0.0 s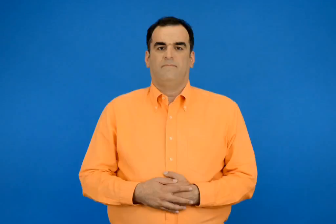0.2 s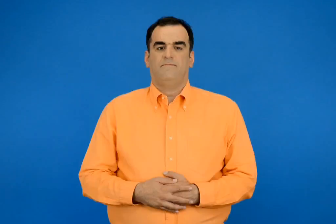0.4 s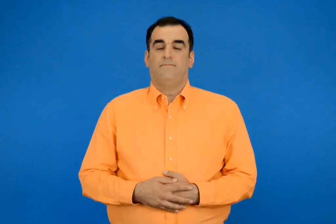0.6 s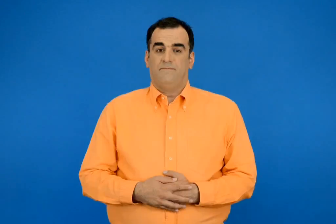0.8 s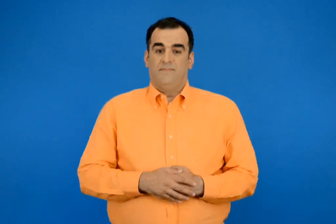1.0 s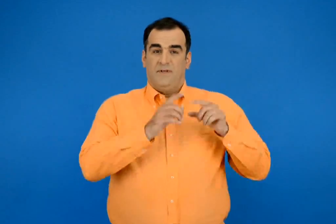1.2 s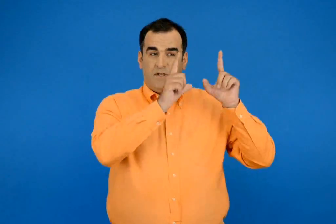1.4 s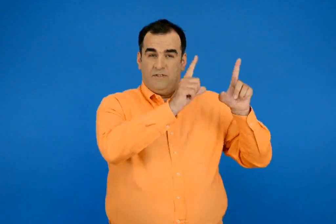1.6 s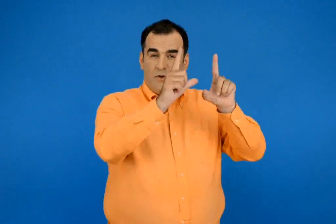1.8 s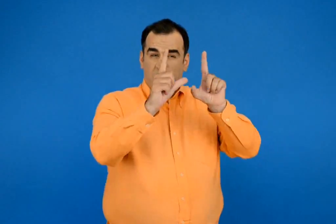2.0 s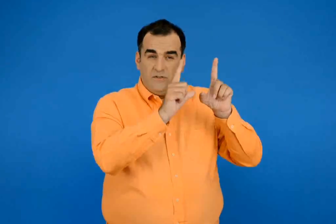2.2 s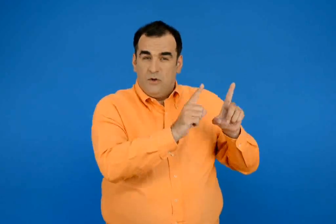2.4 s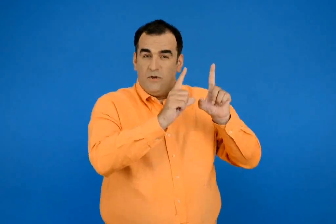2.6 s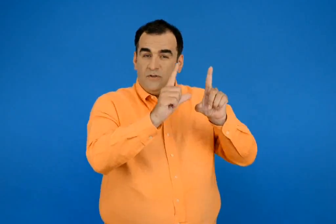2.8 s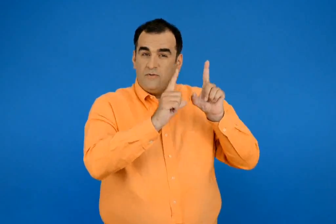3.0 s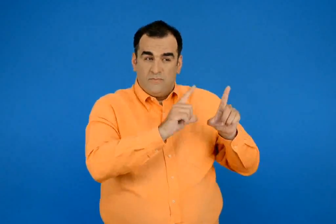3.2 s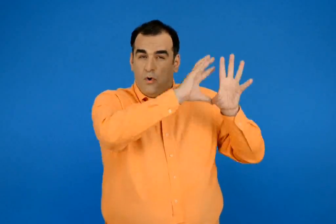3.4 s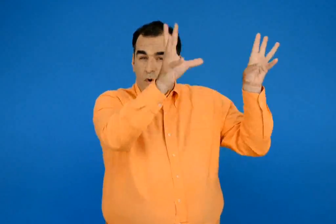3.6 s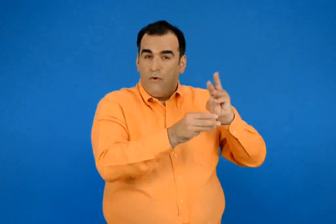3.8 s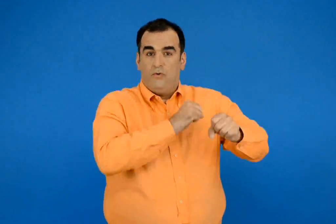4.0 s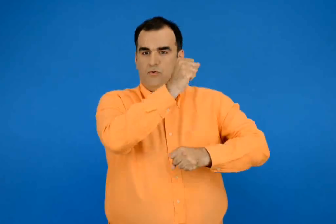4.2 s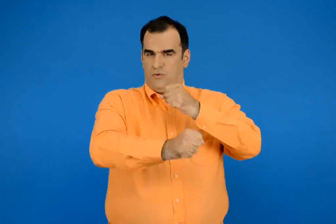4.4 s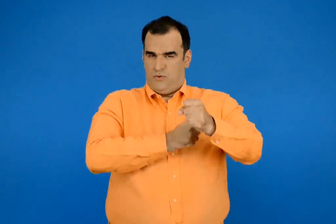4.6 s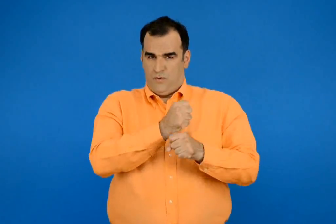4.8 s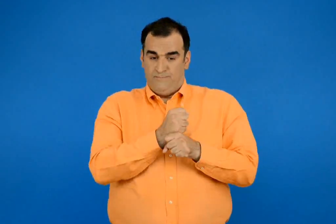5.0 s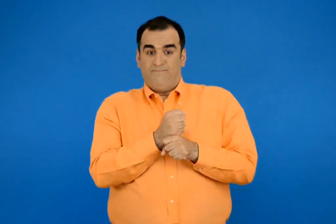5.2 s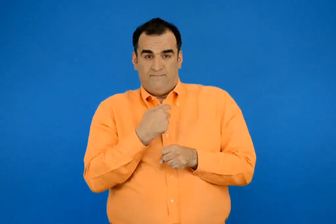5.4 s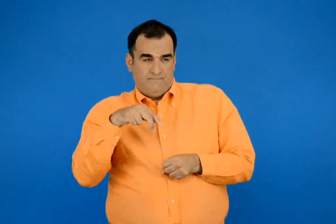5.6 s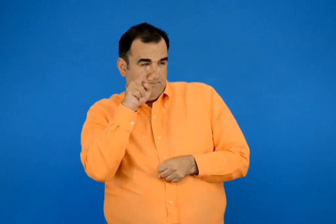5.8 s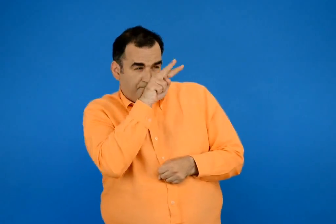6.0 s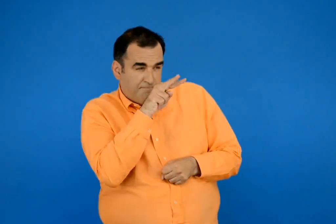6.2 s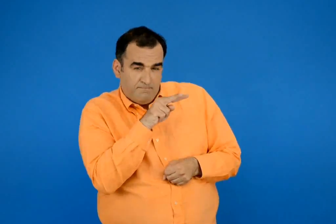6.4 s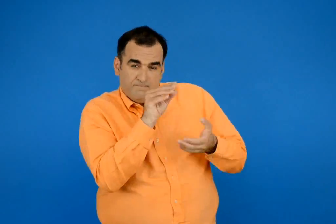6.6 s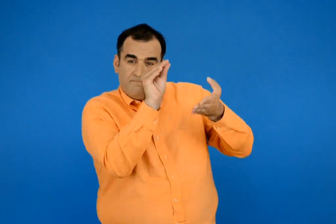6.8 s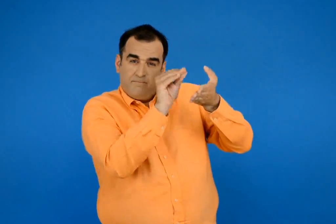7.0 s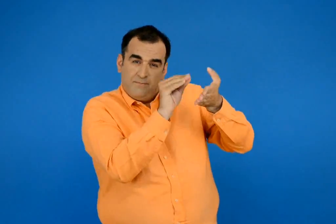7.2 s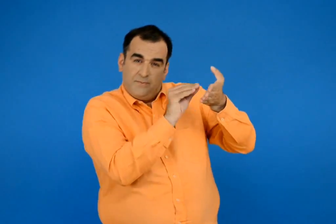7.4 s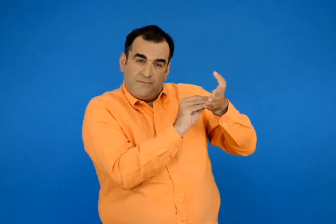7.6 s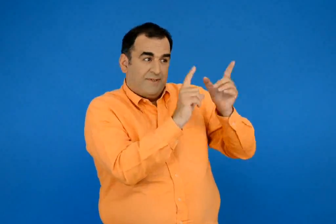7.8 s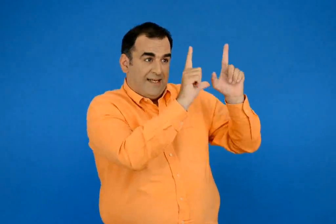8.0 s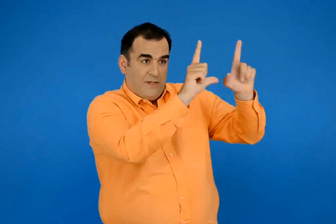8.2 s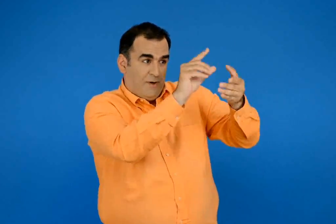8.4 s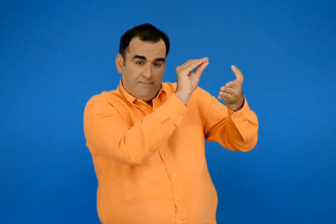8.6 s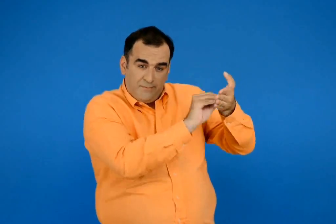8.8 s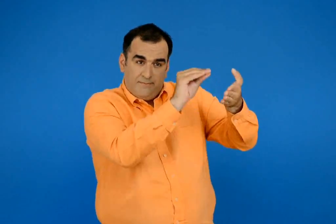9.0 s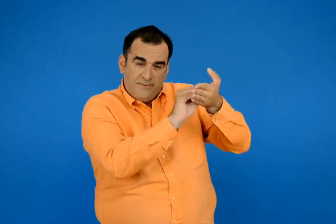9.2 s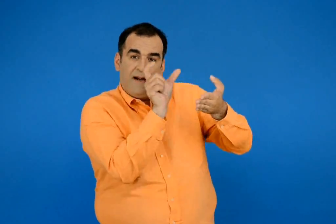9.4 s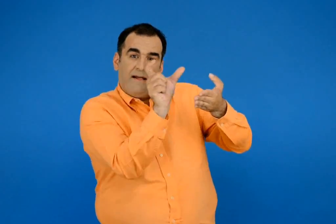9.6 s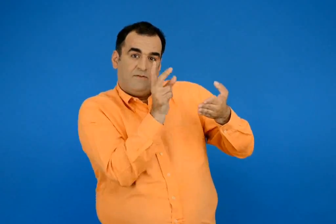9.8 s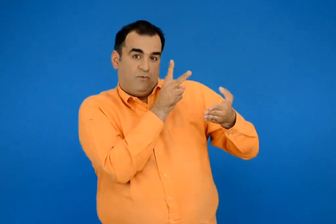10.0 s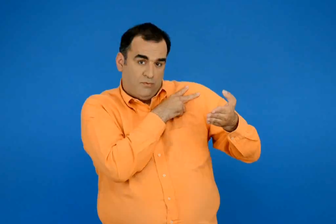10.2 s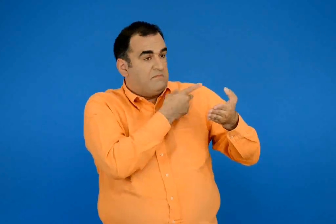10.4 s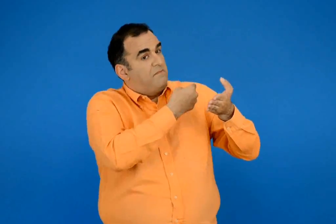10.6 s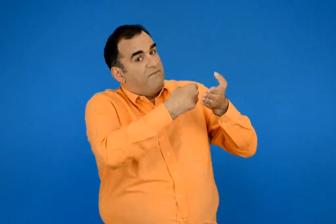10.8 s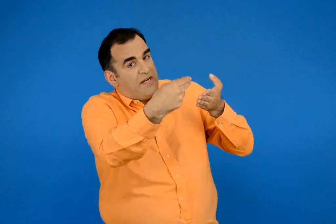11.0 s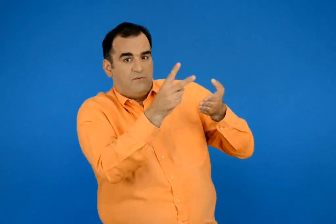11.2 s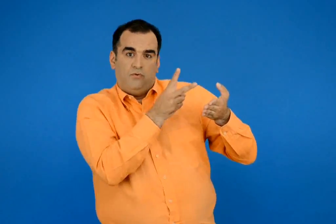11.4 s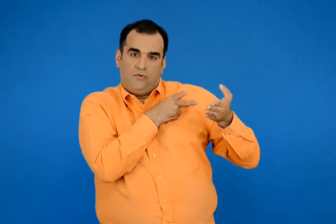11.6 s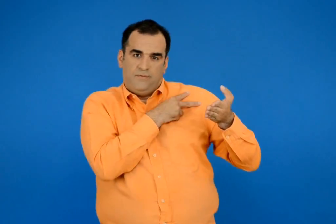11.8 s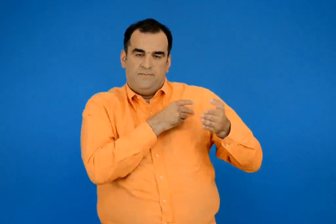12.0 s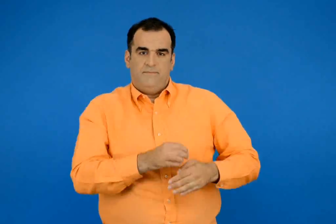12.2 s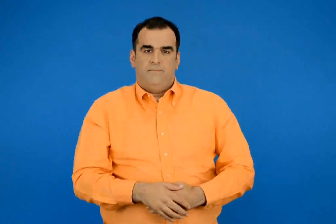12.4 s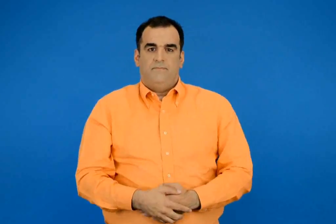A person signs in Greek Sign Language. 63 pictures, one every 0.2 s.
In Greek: εικόνες στον χρόνο παρατηρώ και συμπληρώνω σε κάθε εικόνα την κατάλληλη λέξη η φράση
